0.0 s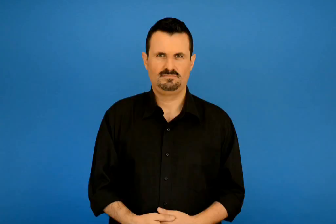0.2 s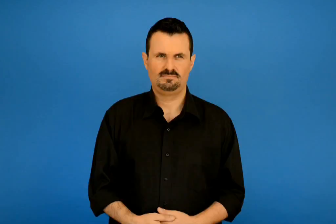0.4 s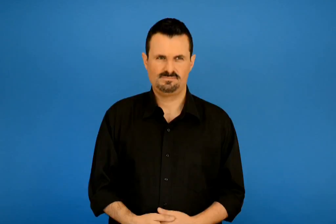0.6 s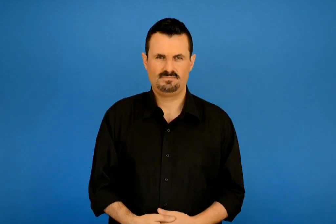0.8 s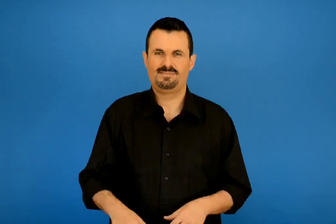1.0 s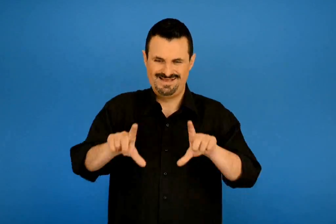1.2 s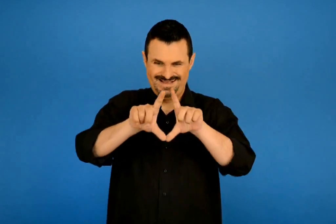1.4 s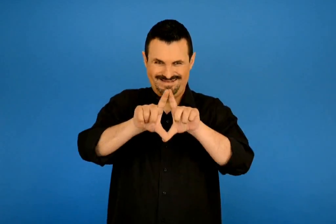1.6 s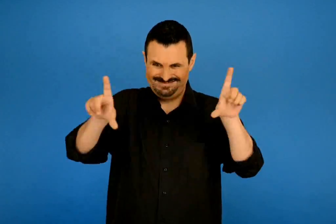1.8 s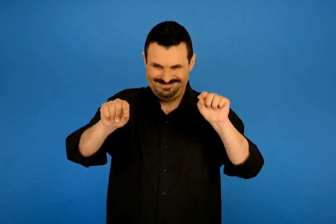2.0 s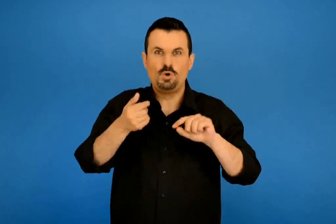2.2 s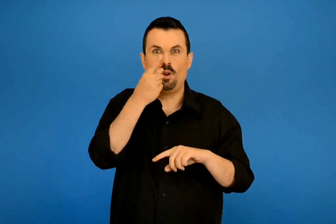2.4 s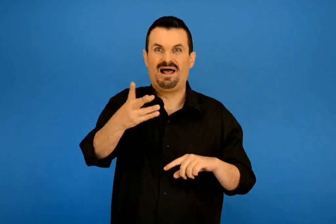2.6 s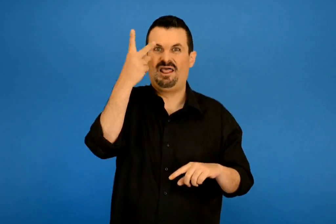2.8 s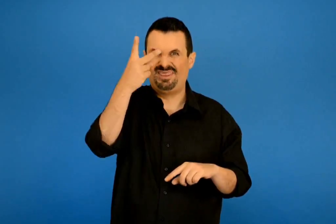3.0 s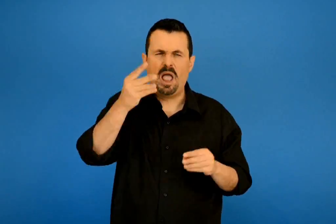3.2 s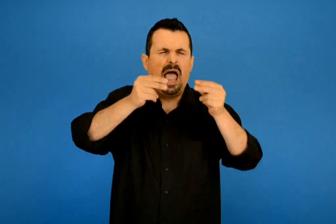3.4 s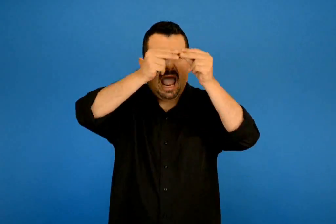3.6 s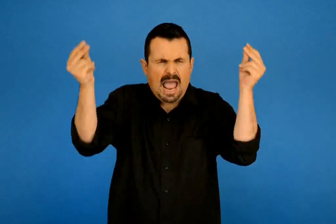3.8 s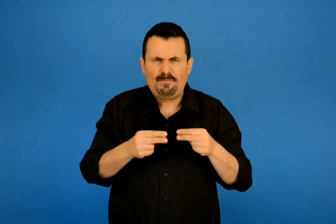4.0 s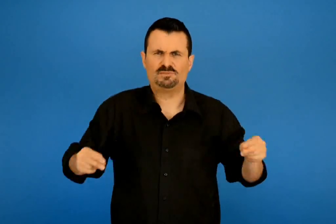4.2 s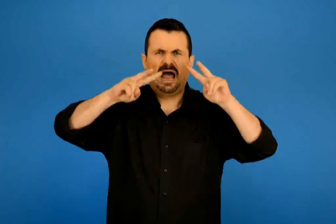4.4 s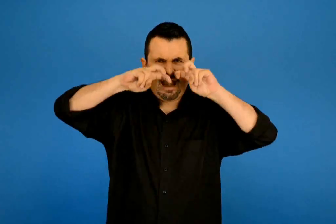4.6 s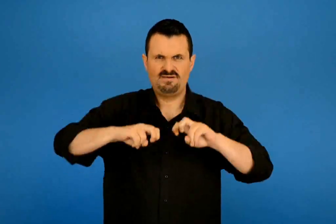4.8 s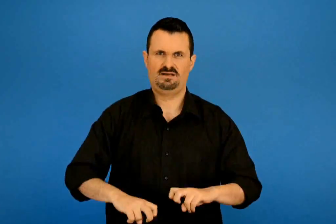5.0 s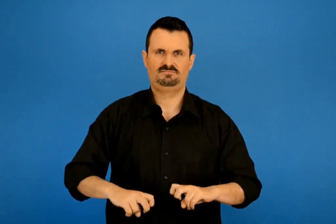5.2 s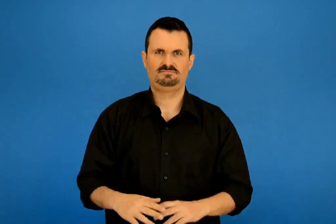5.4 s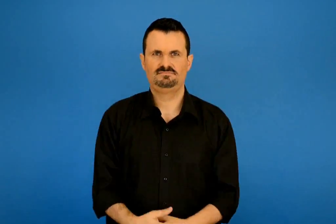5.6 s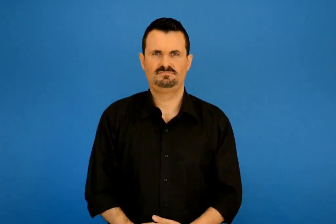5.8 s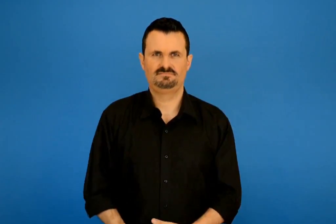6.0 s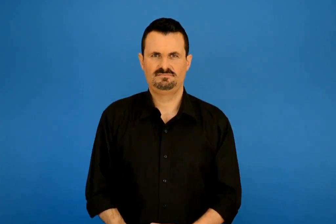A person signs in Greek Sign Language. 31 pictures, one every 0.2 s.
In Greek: καρτέλα 2 αποτελέσματα έρευνας
